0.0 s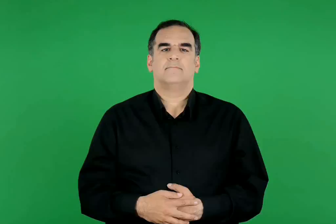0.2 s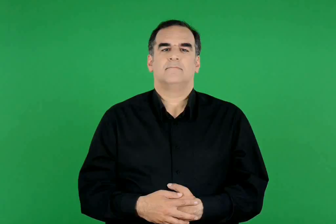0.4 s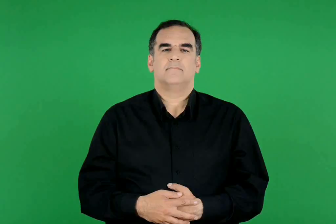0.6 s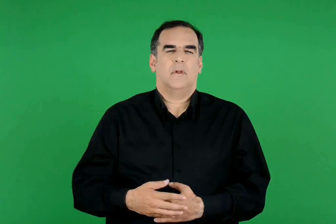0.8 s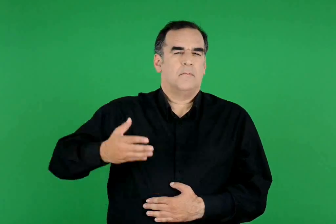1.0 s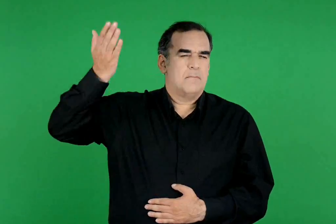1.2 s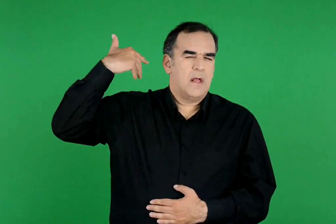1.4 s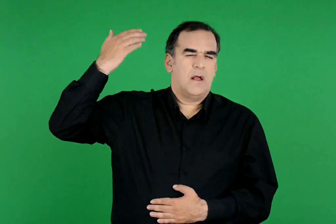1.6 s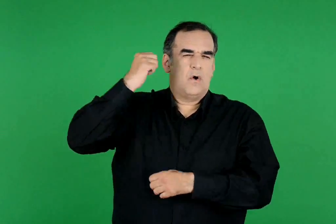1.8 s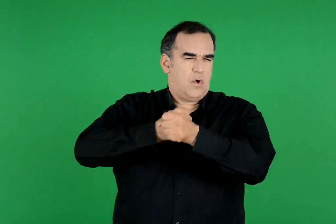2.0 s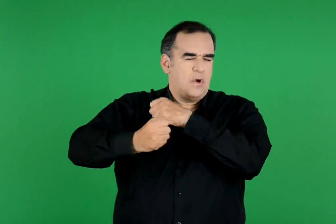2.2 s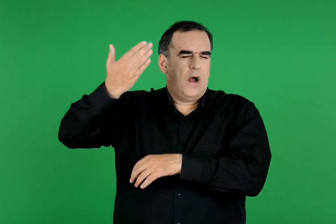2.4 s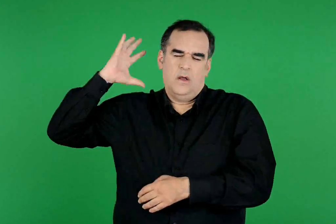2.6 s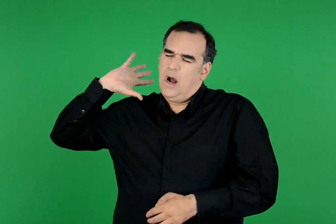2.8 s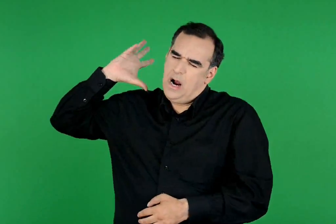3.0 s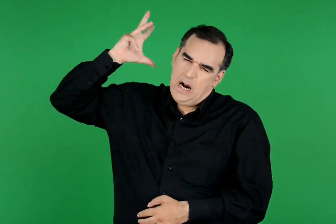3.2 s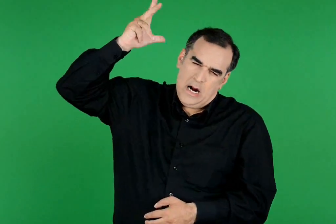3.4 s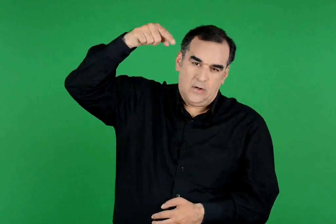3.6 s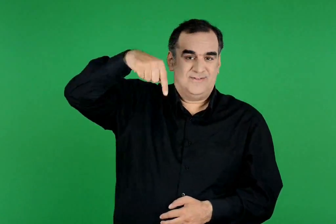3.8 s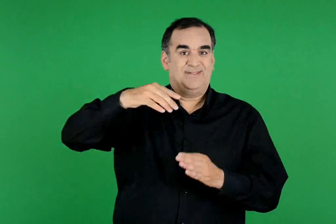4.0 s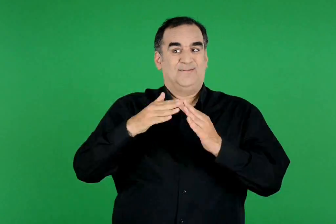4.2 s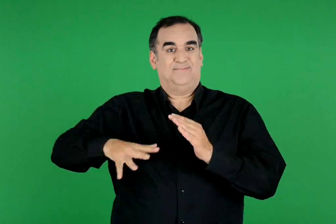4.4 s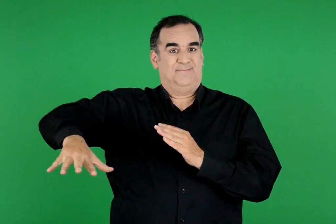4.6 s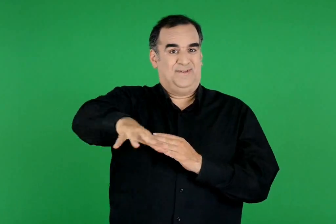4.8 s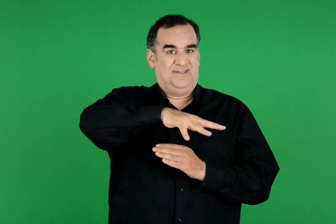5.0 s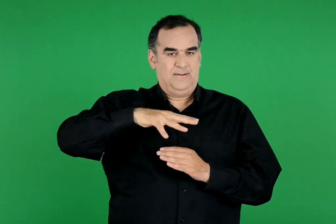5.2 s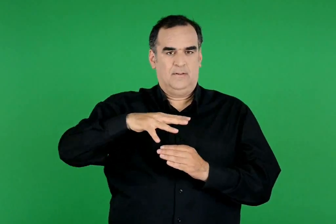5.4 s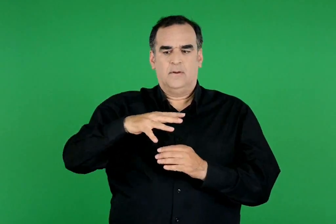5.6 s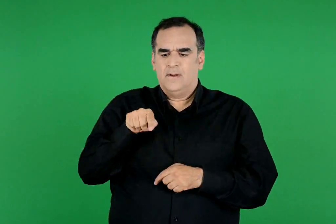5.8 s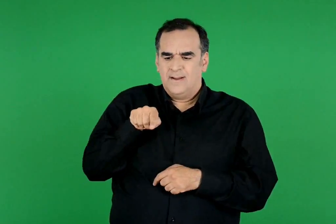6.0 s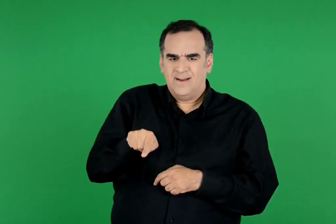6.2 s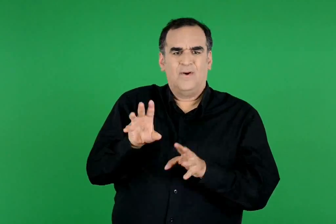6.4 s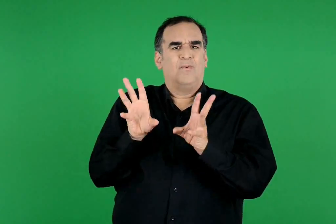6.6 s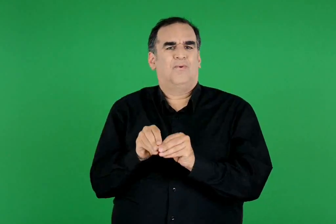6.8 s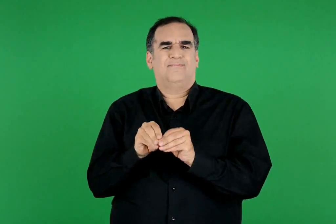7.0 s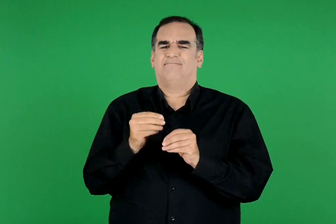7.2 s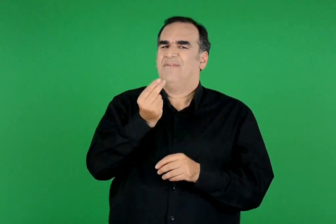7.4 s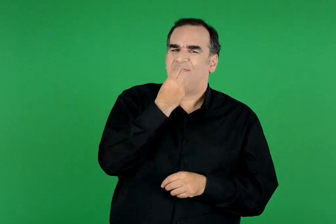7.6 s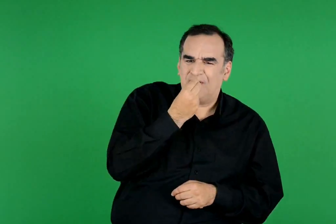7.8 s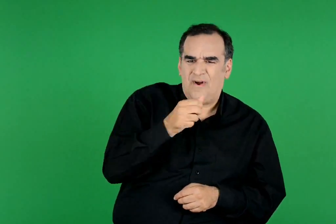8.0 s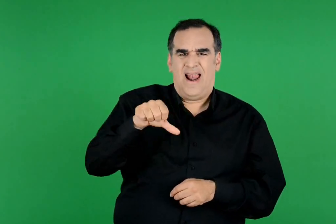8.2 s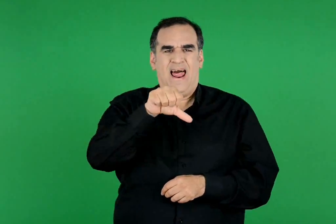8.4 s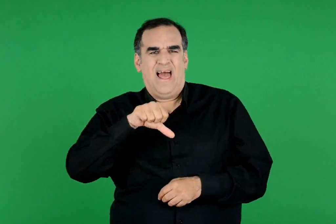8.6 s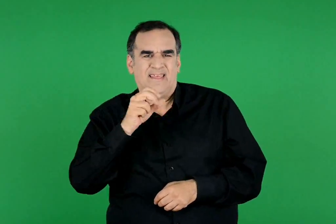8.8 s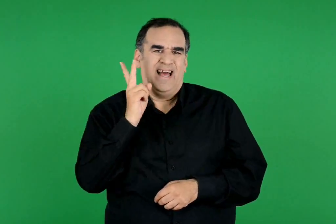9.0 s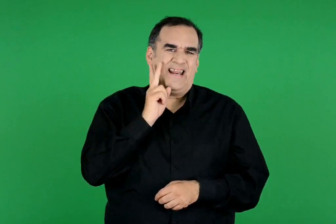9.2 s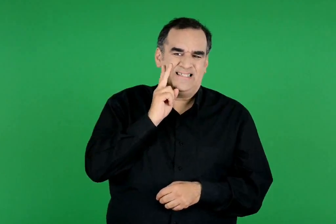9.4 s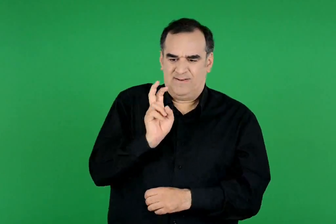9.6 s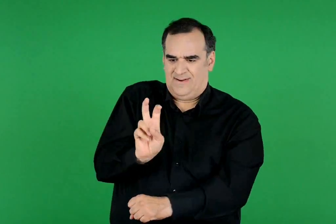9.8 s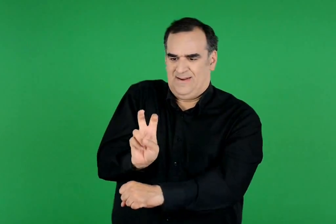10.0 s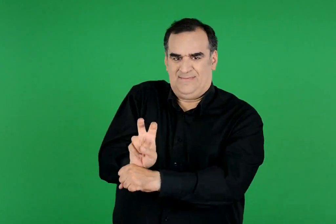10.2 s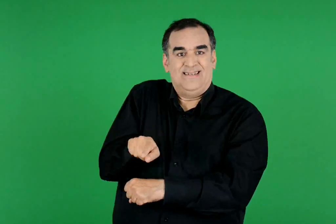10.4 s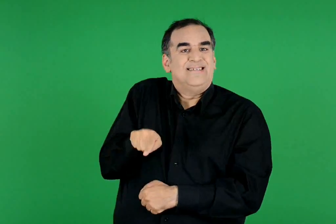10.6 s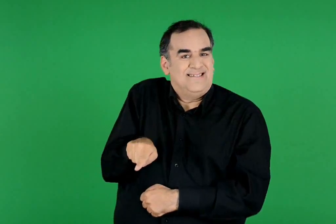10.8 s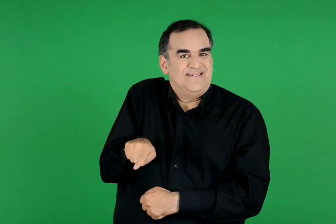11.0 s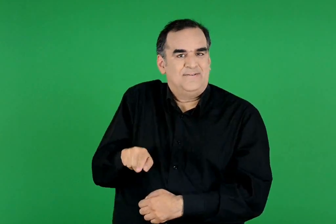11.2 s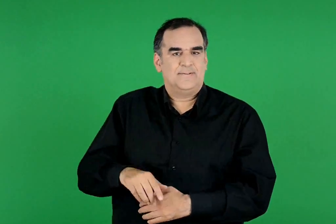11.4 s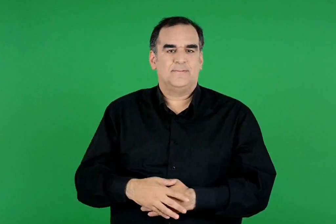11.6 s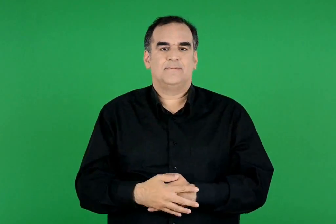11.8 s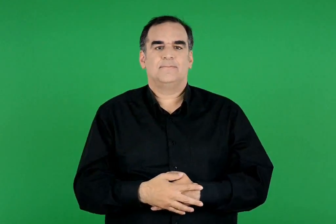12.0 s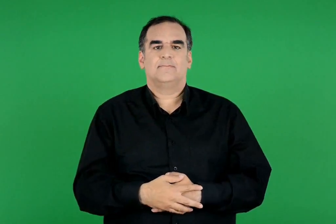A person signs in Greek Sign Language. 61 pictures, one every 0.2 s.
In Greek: υπήρχε στα σπίτια από τα πανάρχαια χρόνια μέχρι σήμερα , για να αποθηκεύουν τρόφιμα , λάδι ή κρασί
